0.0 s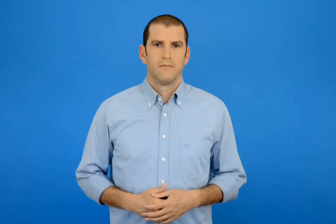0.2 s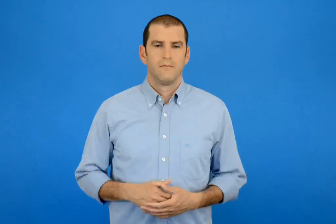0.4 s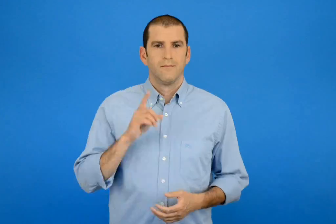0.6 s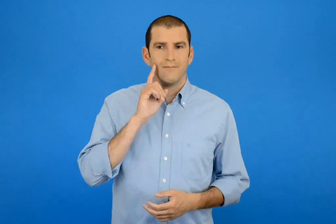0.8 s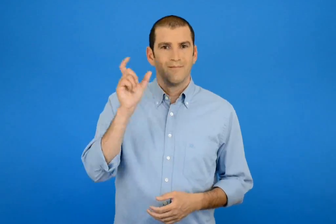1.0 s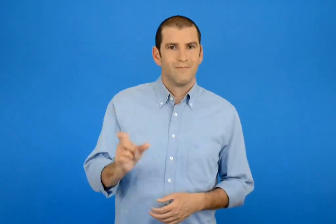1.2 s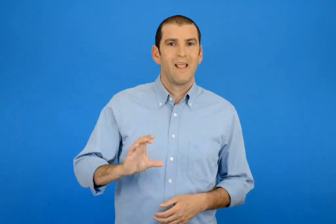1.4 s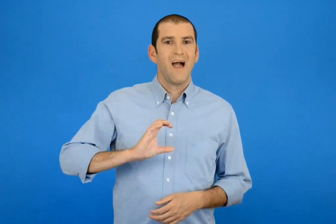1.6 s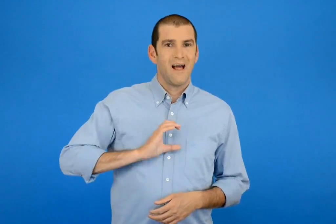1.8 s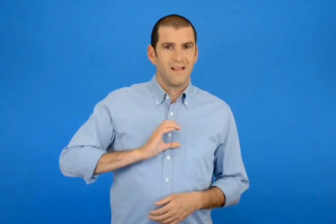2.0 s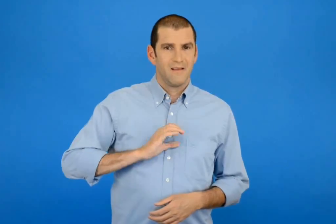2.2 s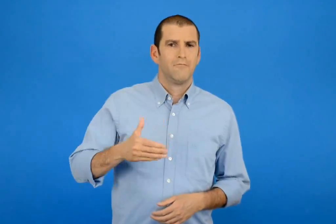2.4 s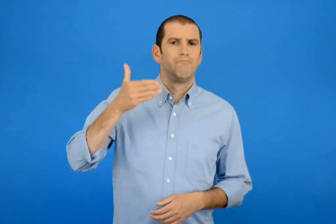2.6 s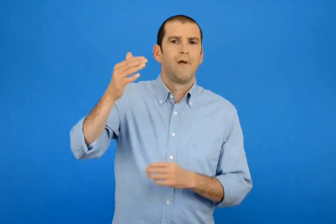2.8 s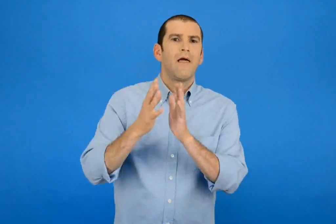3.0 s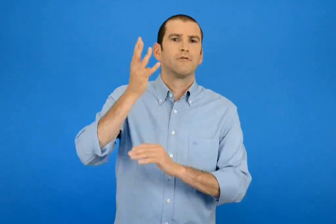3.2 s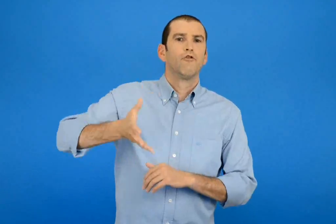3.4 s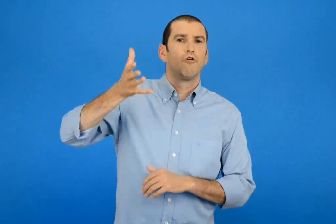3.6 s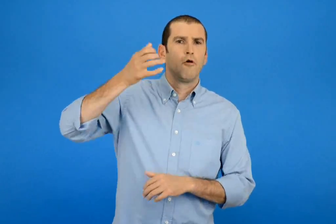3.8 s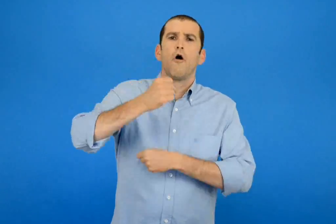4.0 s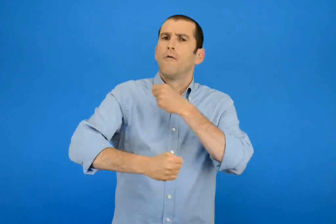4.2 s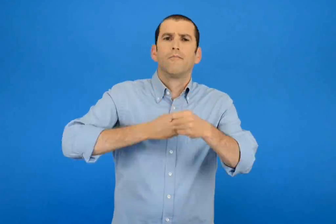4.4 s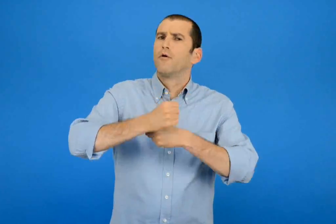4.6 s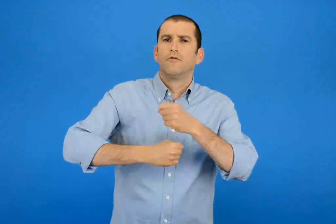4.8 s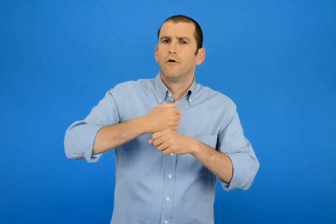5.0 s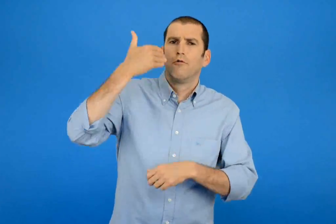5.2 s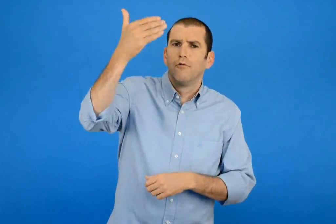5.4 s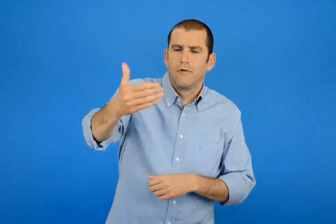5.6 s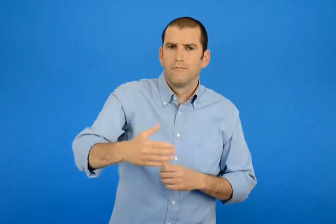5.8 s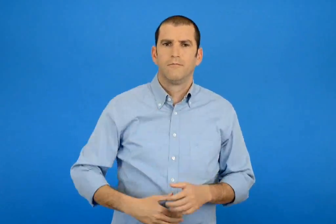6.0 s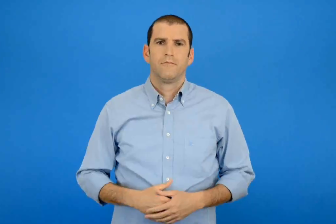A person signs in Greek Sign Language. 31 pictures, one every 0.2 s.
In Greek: σε πόσα χρονιά η ελένη θα γίνει 14 χρονών ;
